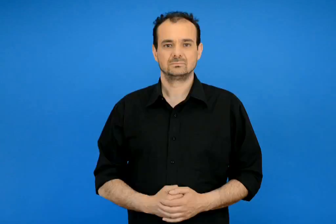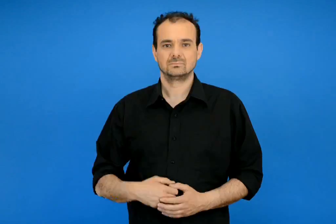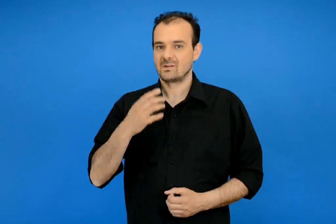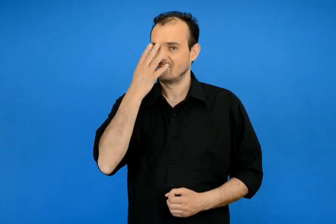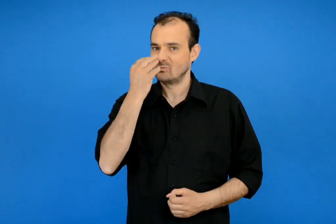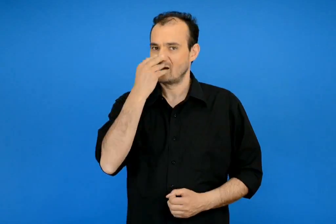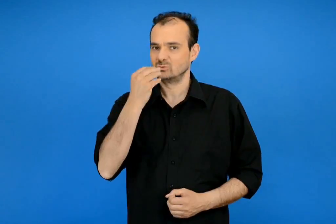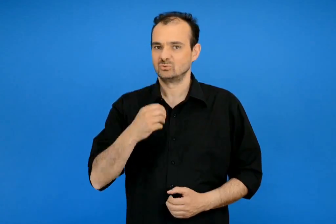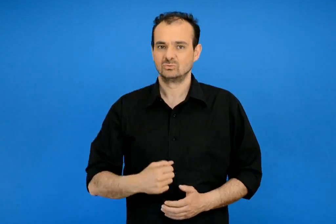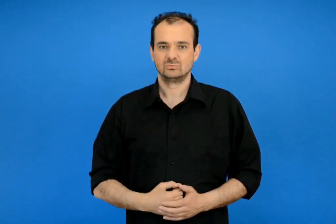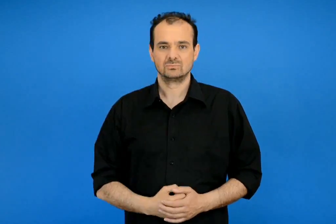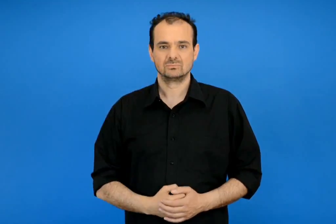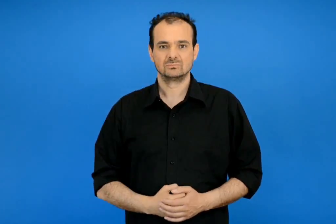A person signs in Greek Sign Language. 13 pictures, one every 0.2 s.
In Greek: φεβρουάριος
